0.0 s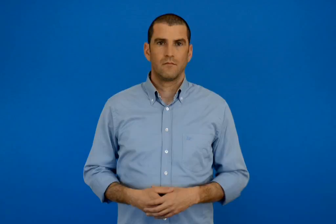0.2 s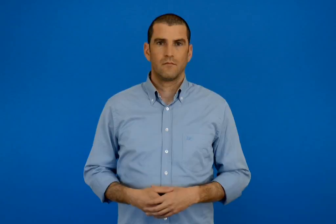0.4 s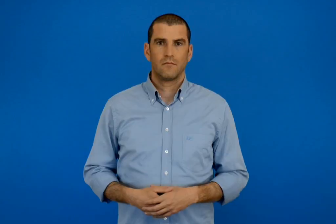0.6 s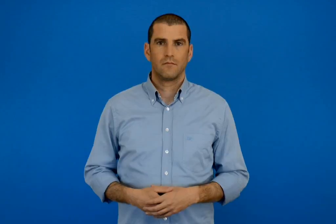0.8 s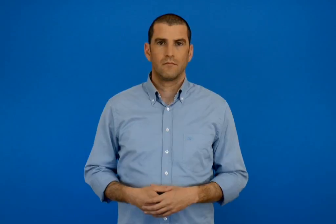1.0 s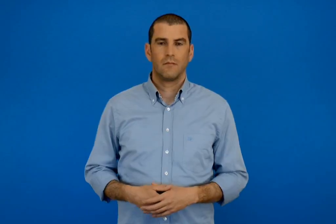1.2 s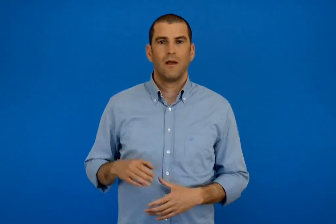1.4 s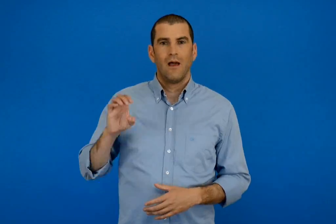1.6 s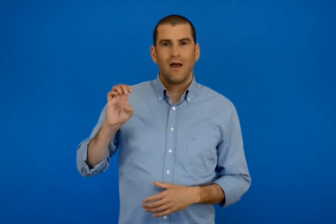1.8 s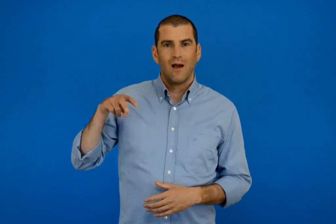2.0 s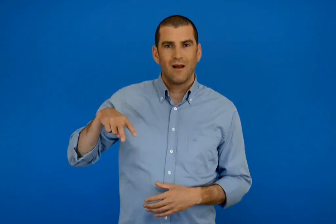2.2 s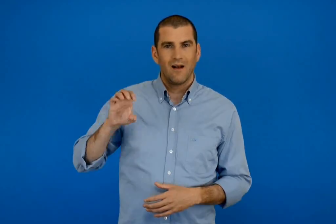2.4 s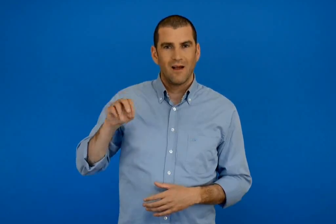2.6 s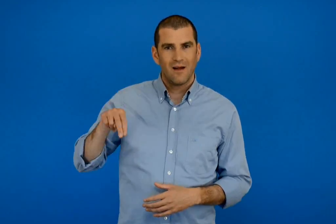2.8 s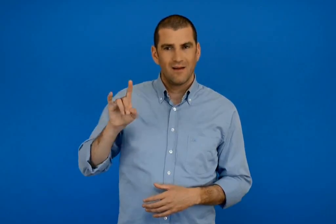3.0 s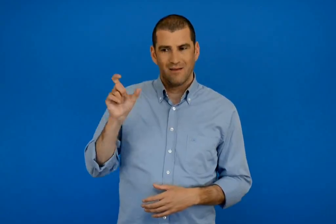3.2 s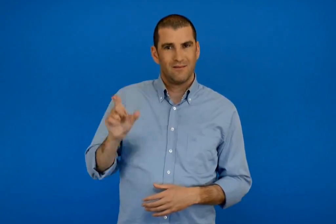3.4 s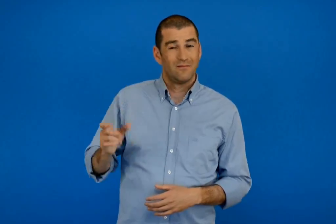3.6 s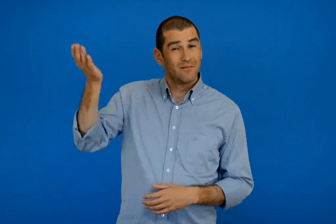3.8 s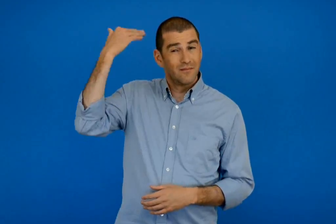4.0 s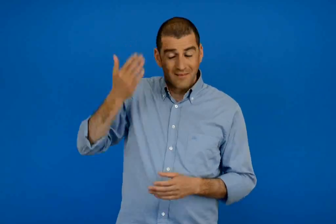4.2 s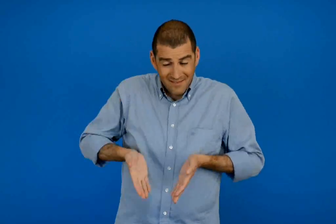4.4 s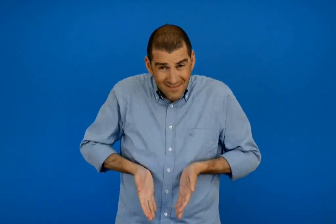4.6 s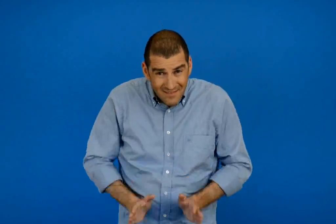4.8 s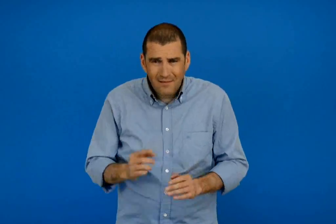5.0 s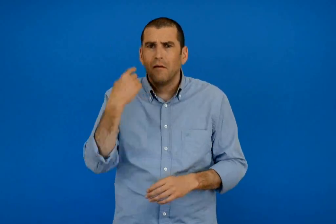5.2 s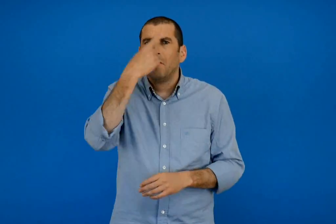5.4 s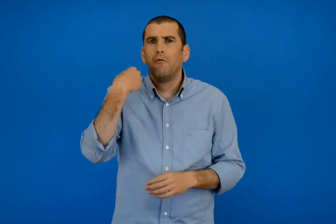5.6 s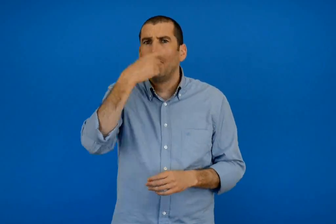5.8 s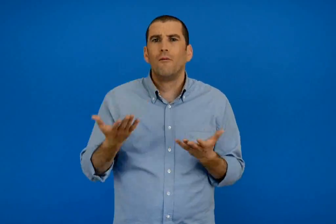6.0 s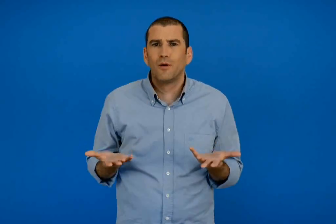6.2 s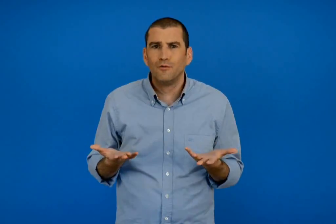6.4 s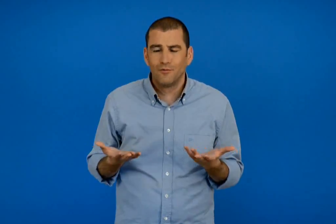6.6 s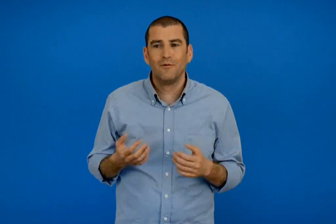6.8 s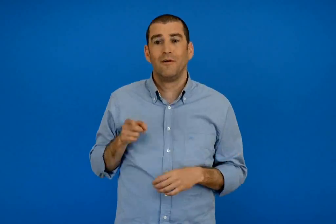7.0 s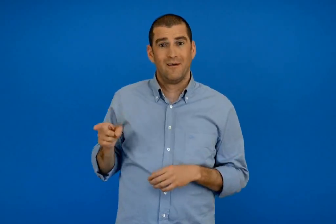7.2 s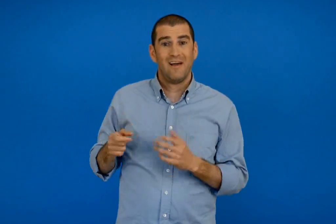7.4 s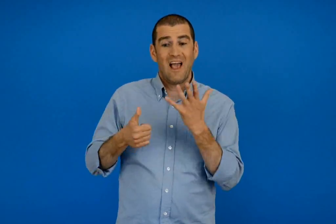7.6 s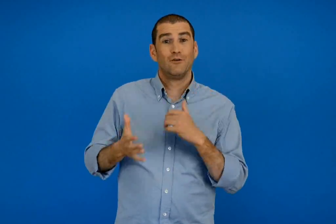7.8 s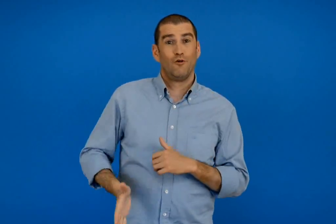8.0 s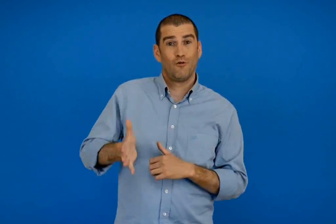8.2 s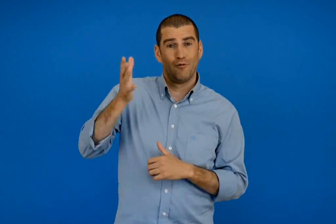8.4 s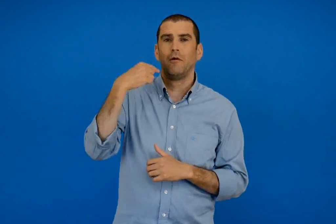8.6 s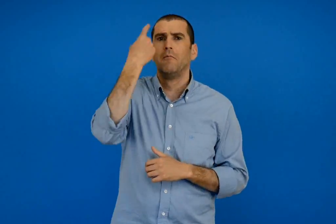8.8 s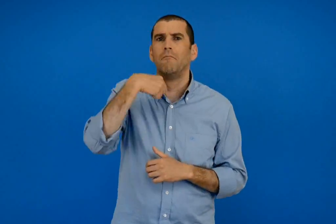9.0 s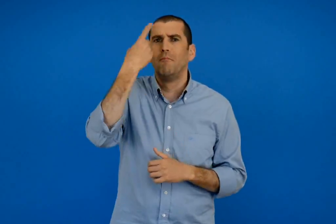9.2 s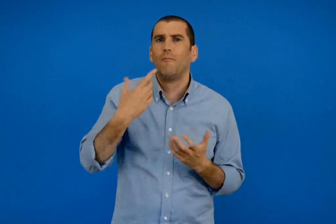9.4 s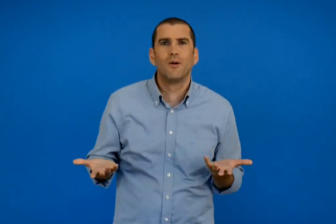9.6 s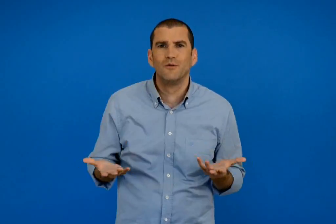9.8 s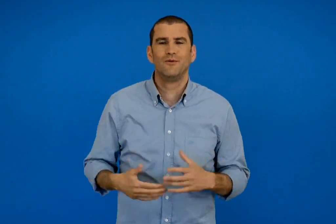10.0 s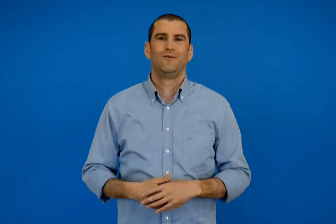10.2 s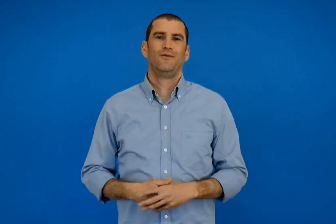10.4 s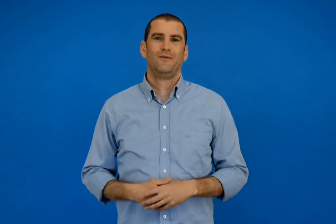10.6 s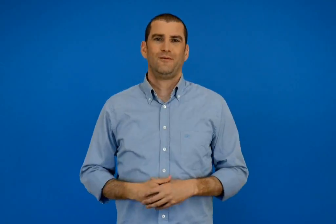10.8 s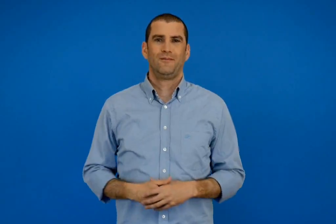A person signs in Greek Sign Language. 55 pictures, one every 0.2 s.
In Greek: πως ήταν η ελένη όταν γεννήθηκε ; πως είναι έξι χρονών ;
